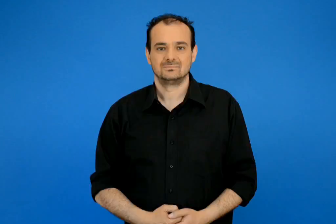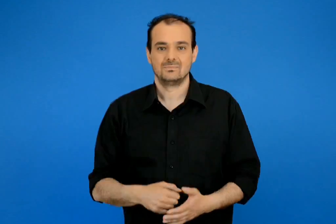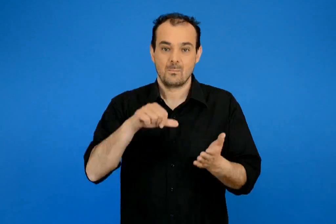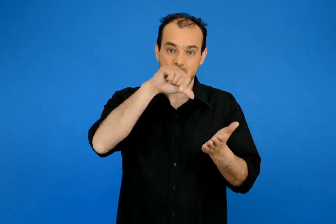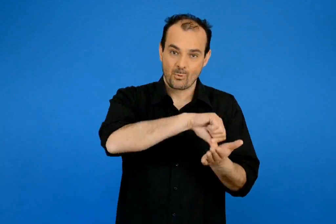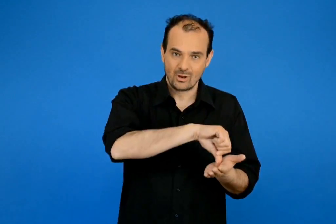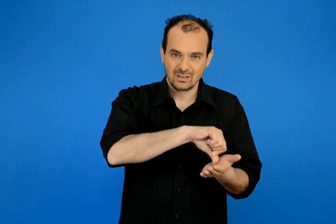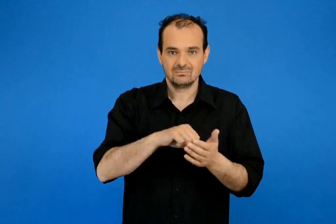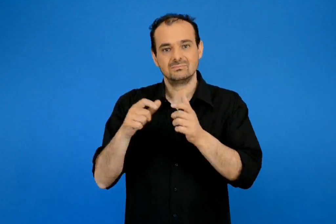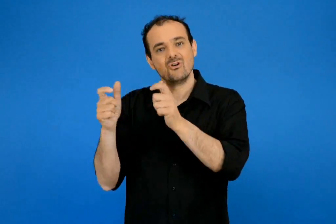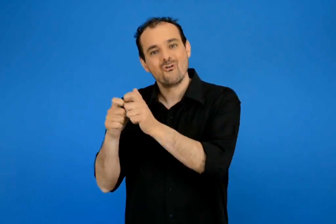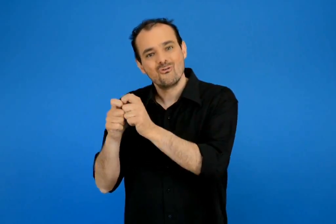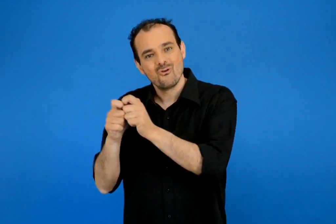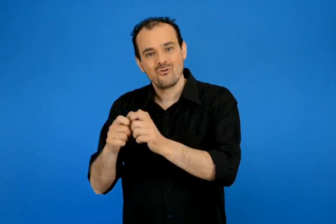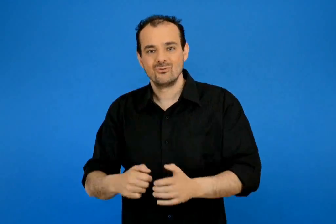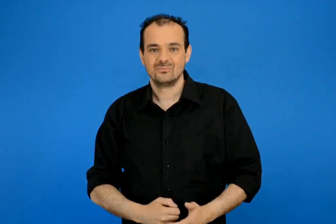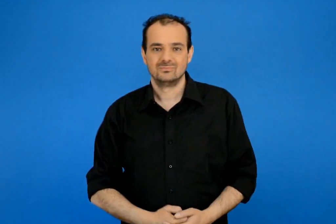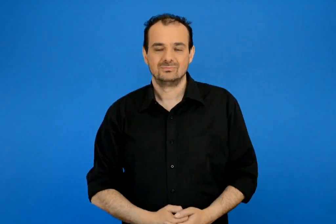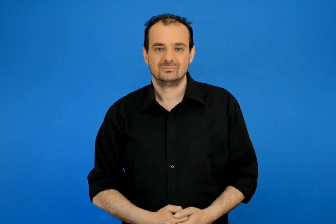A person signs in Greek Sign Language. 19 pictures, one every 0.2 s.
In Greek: πόλη χωριό
